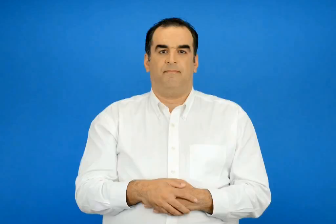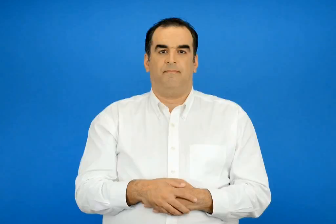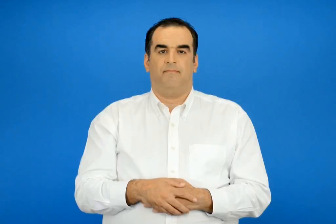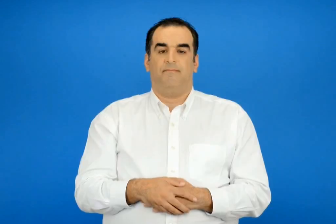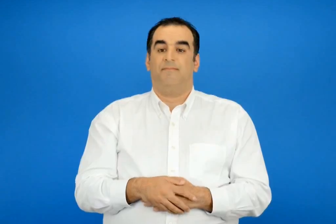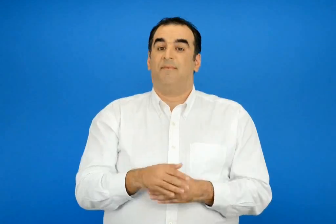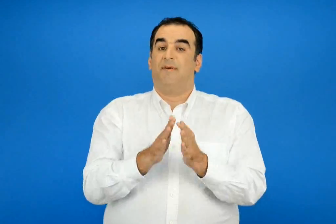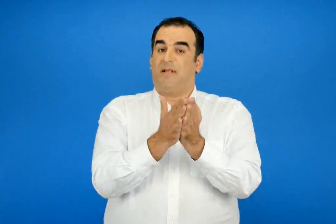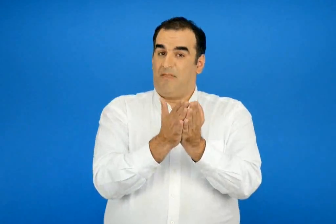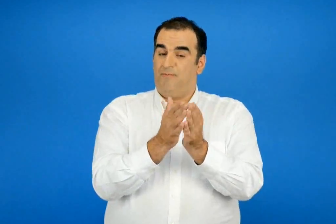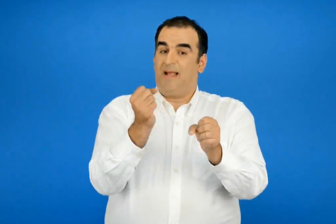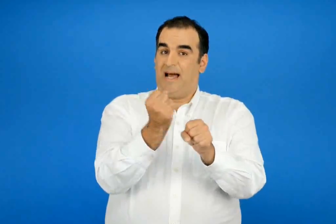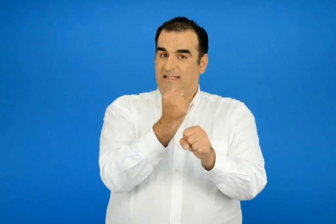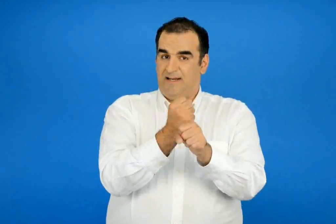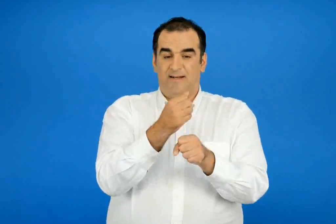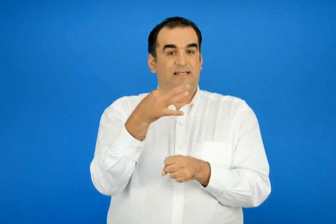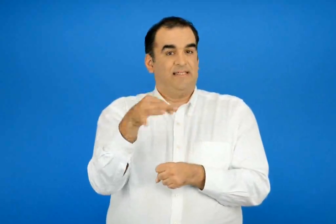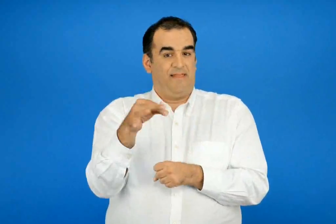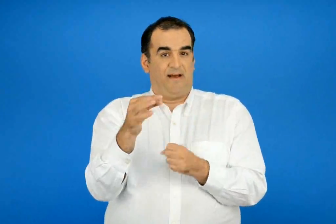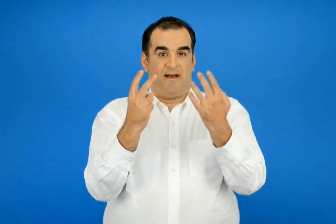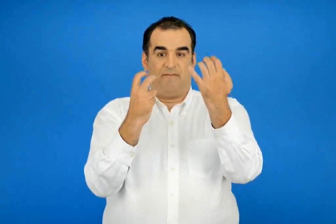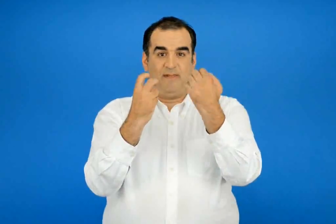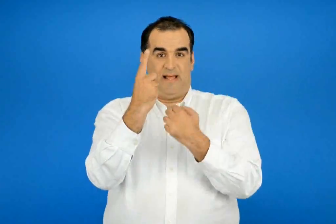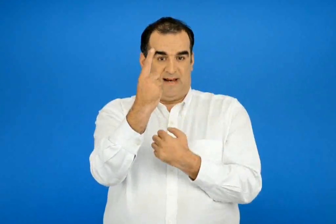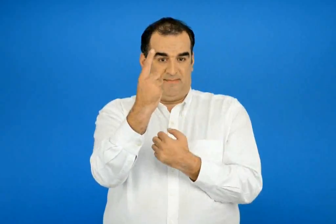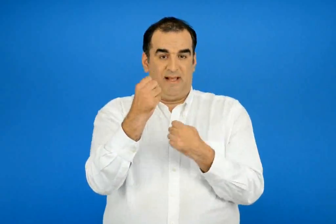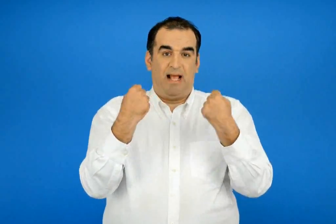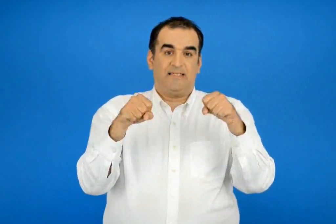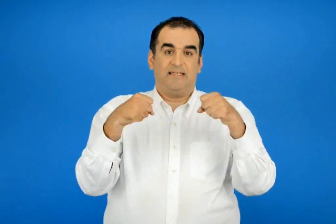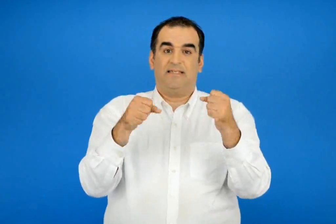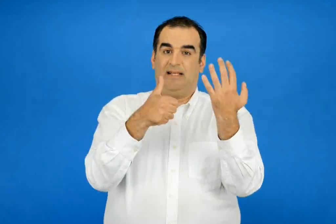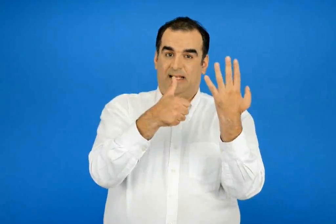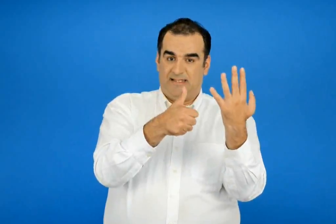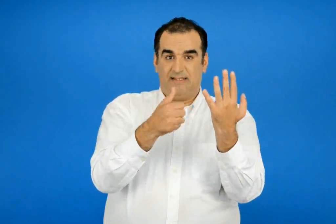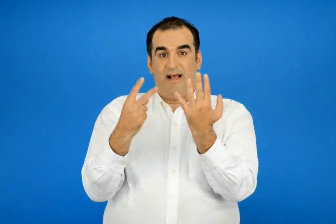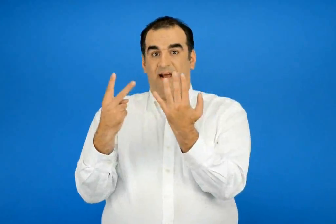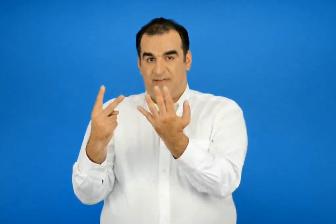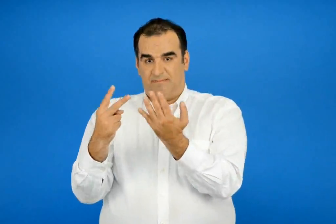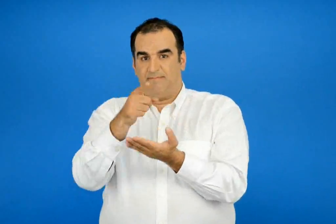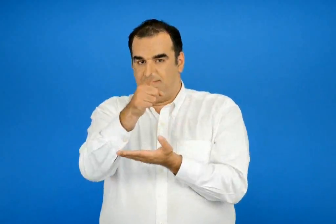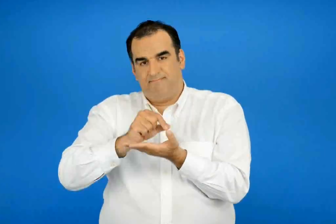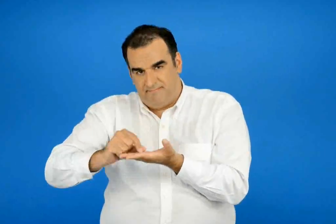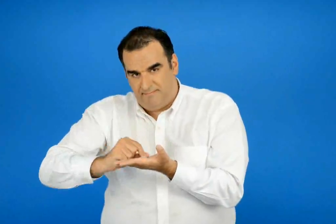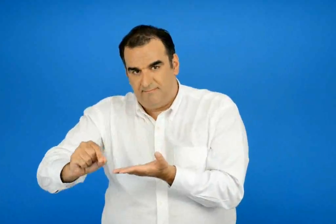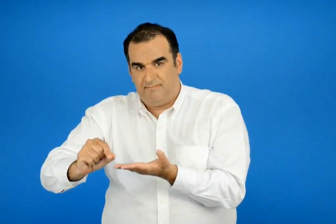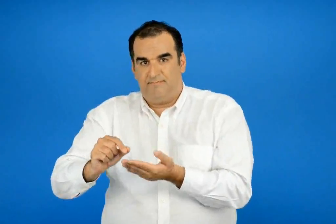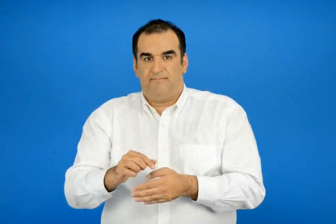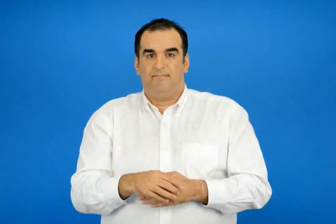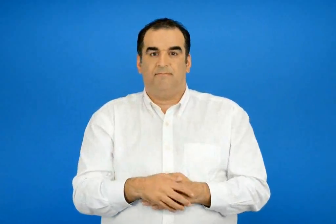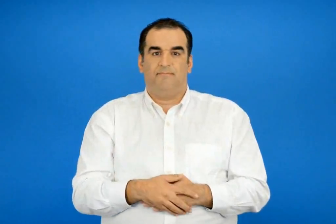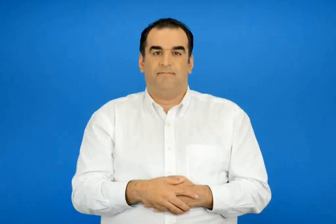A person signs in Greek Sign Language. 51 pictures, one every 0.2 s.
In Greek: πήγαινε στο τετράδιο εργασιών στη σελίδα 71 και κάνε τις ασκήσεις 6 και 7
